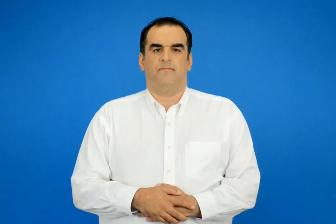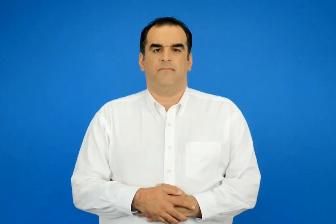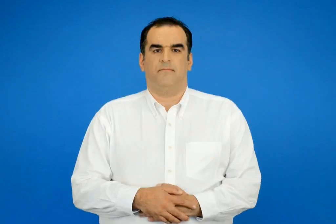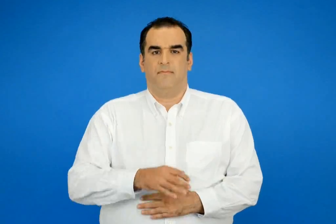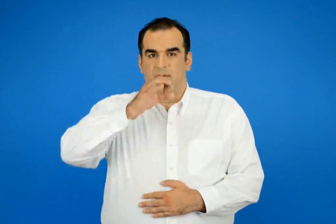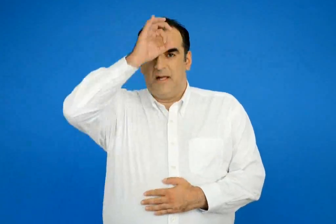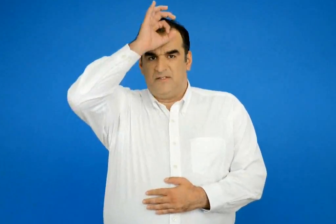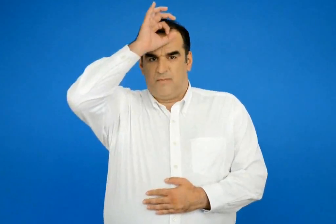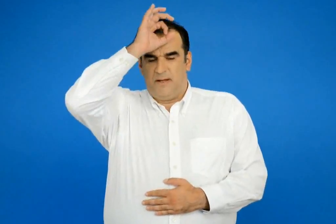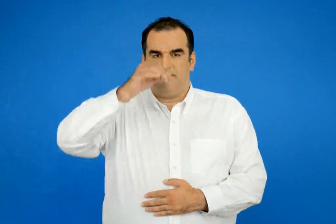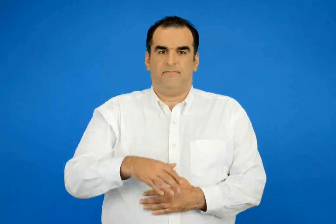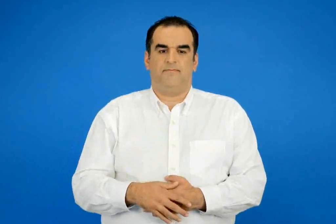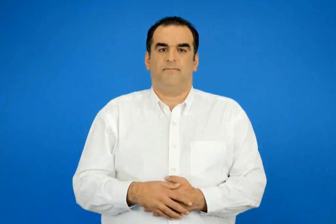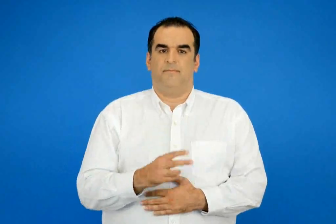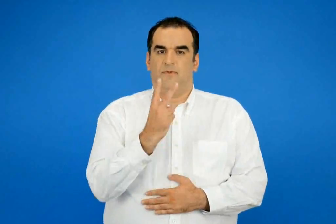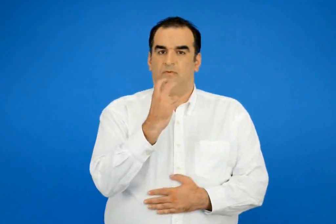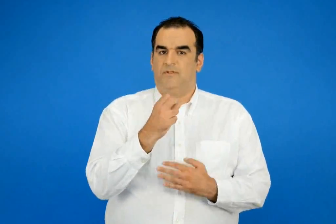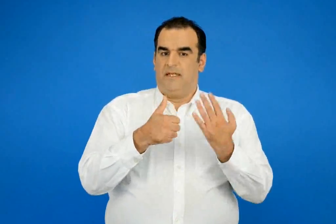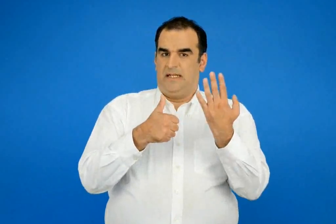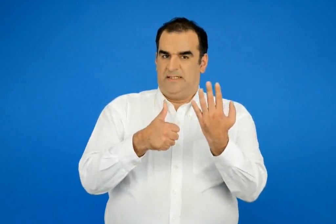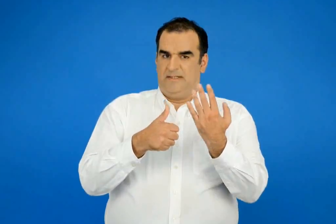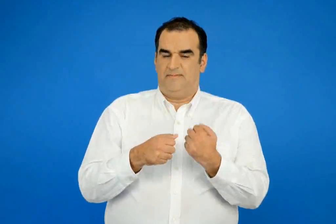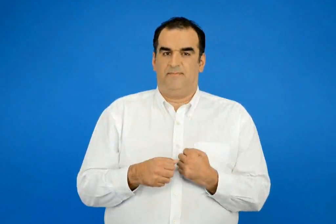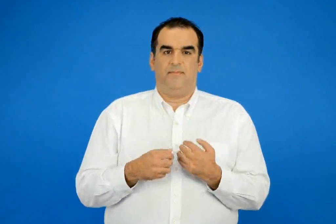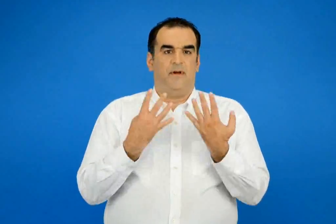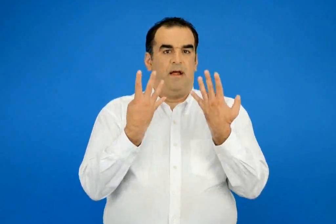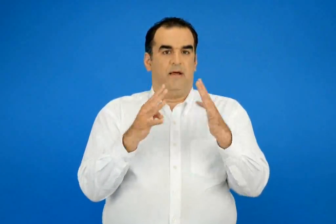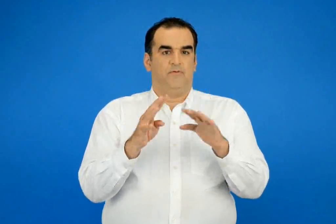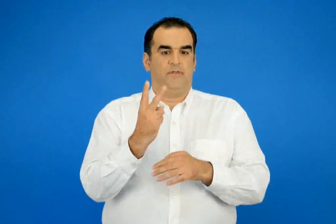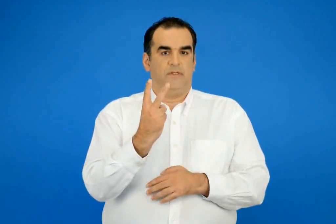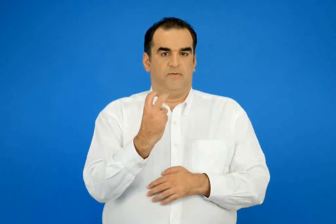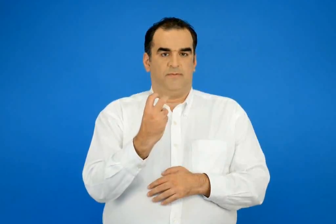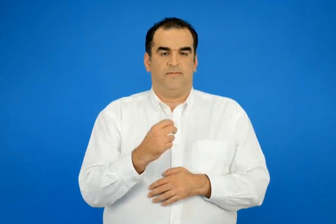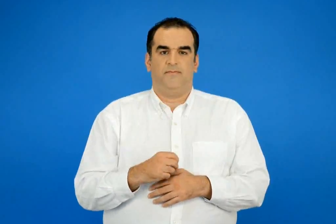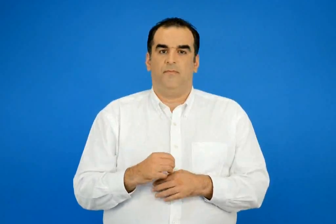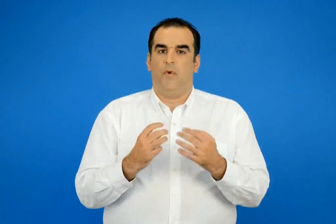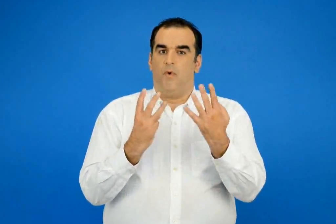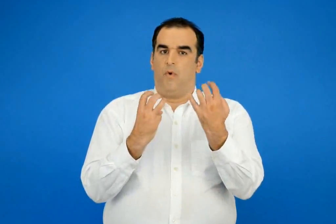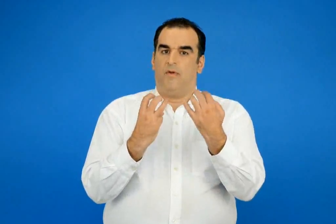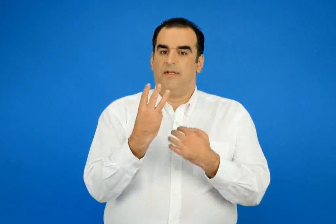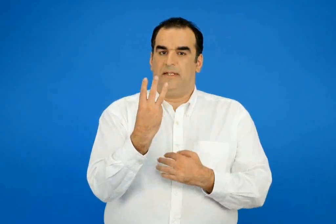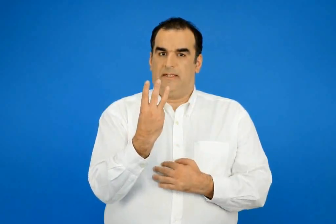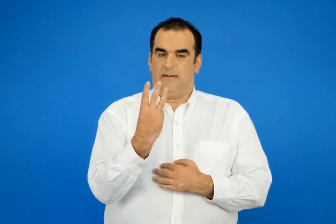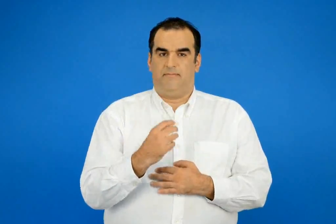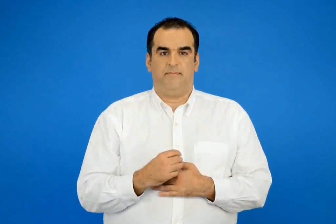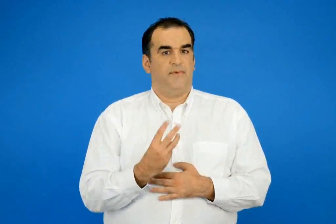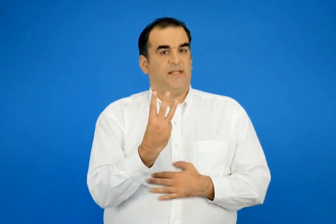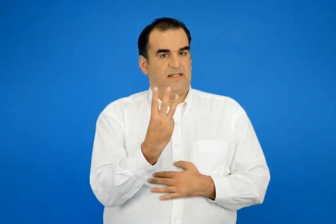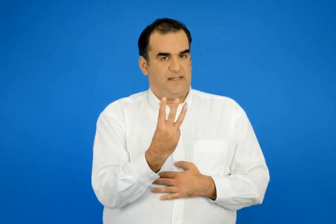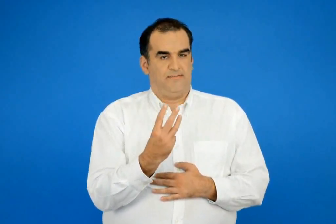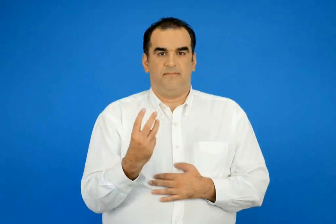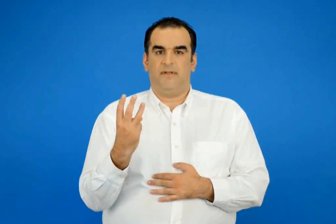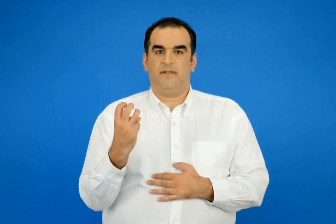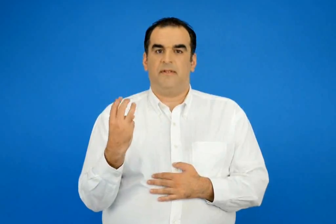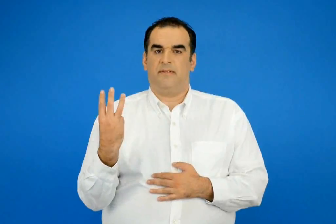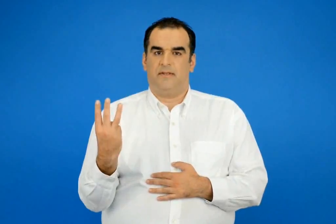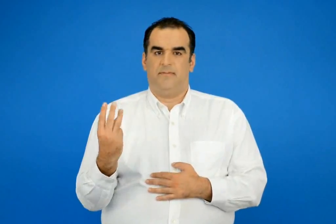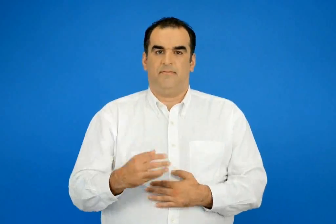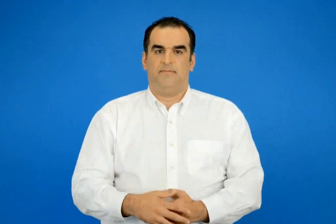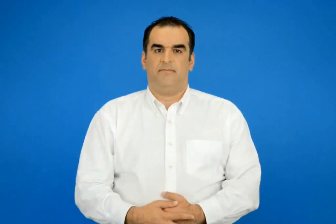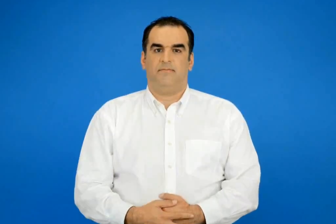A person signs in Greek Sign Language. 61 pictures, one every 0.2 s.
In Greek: αστυνομία 26 920 83 3 33
